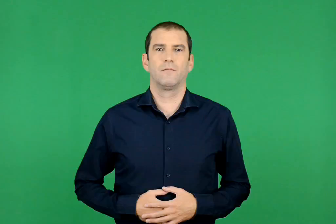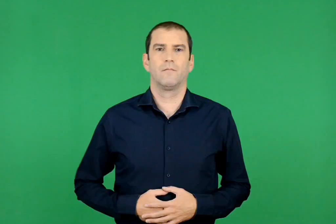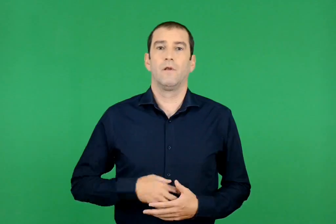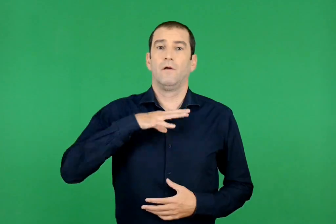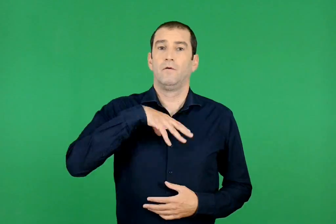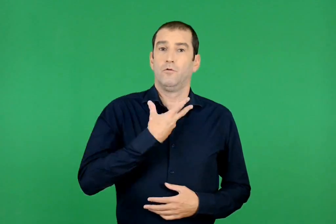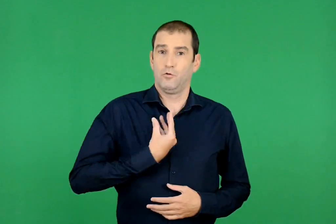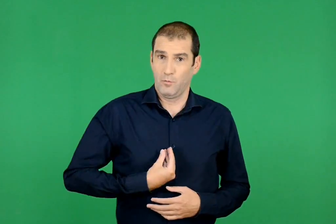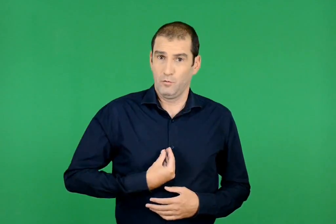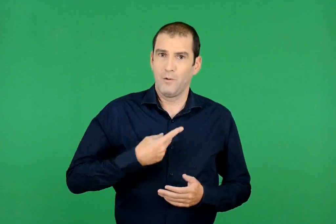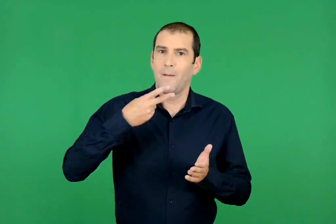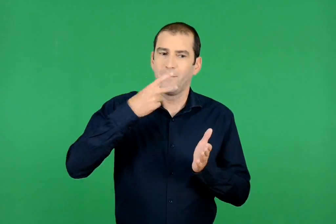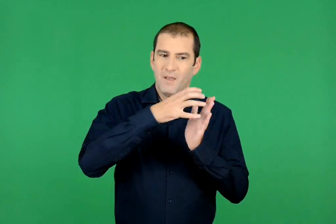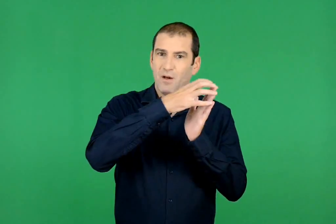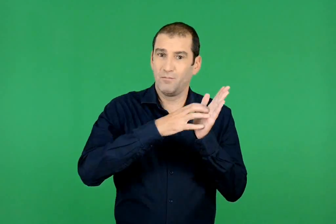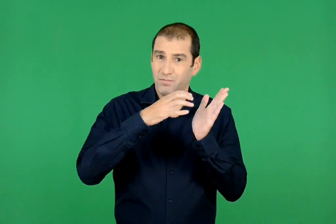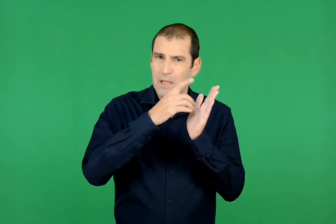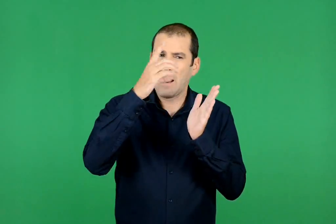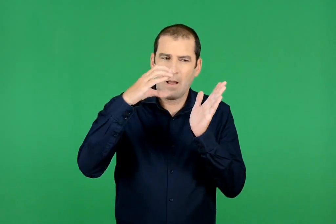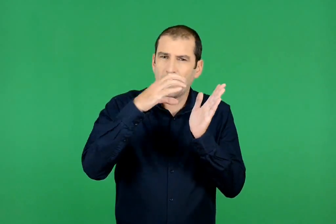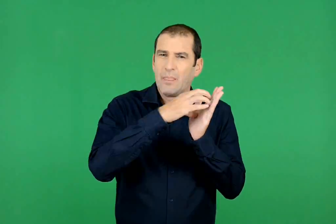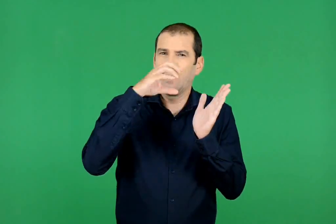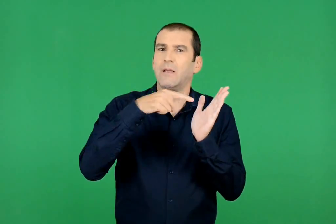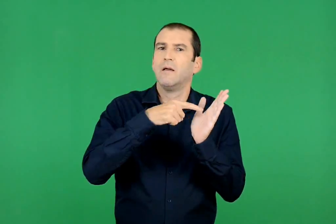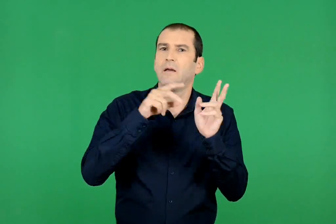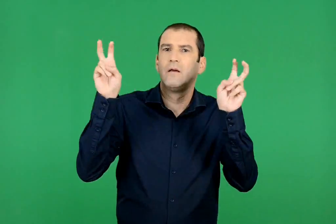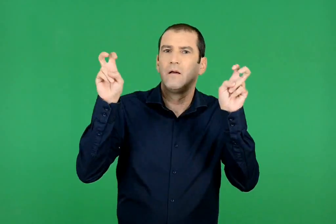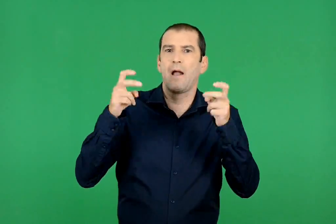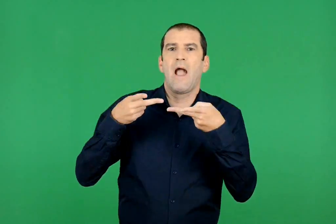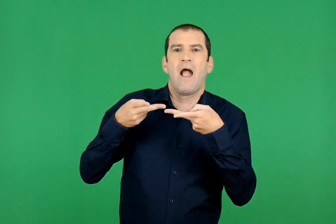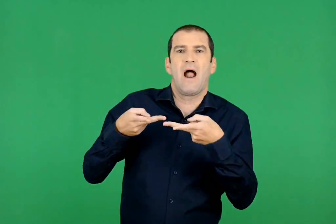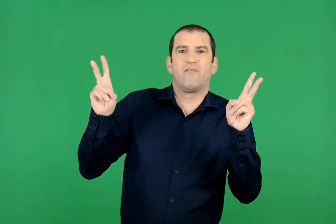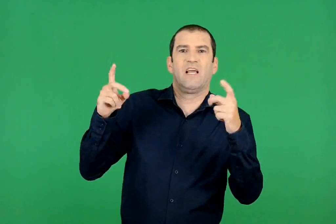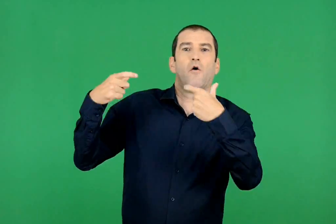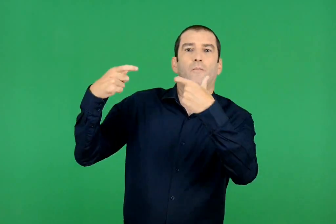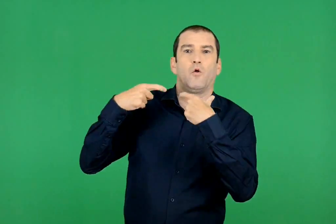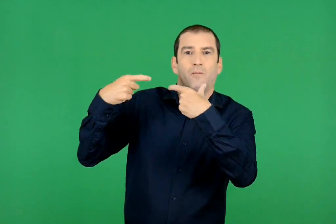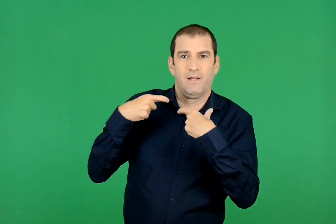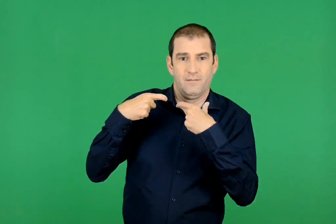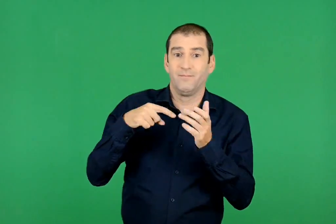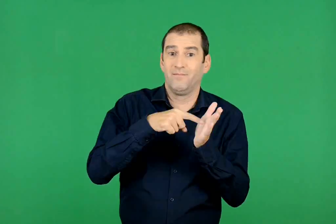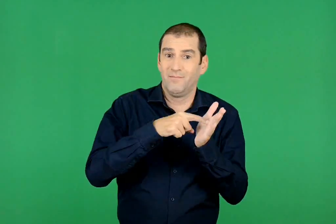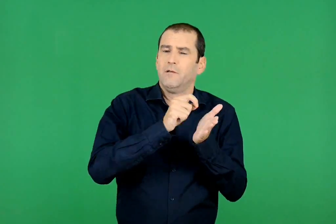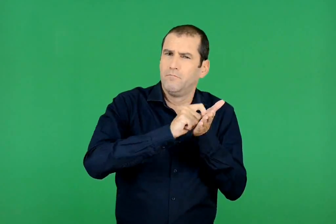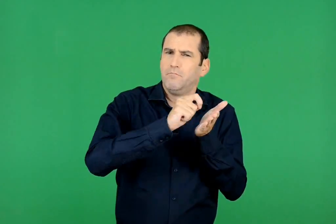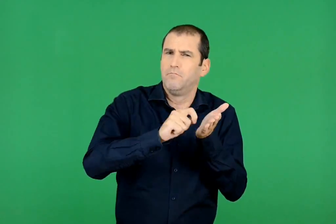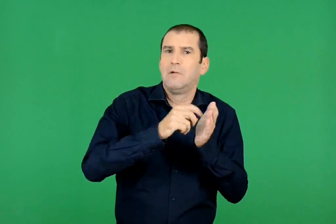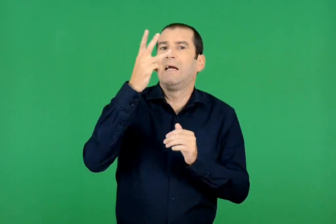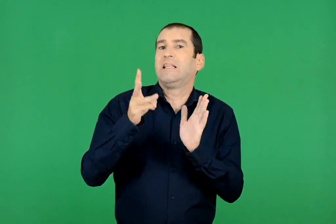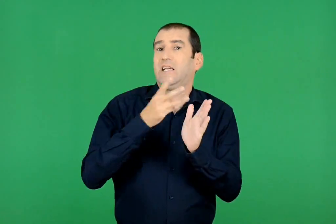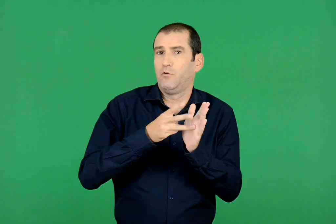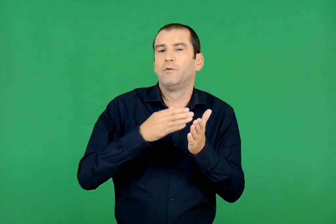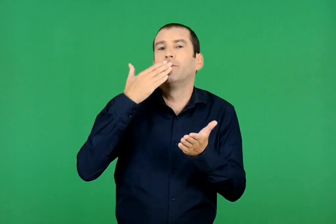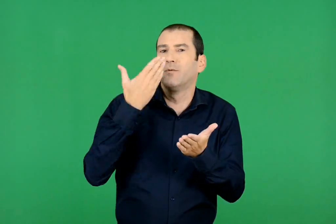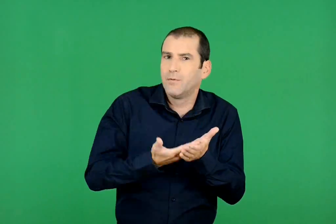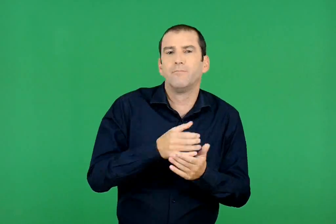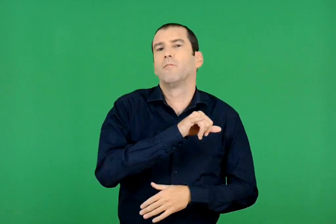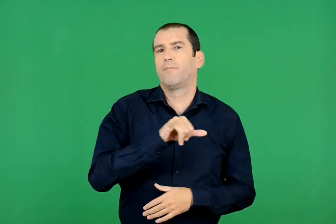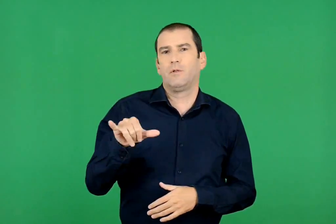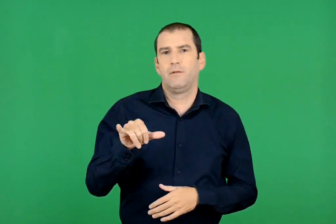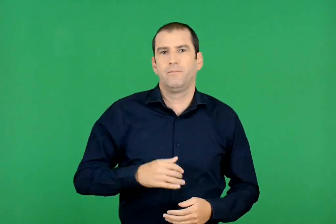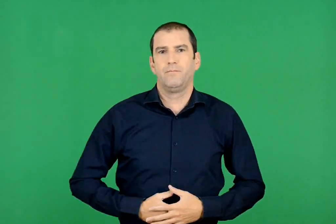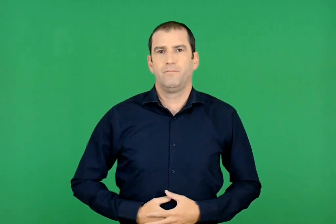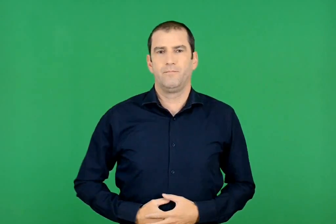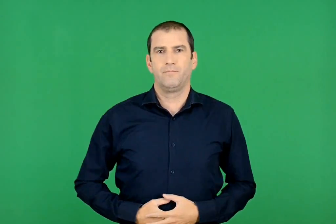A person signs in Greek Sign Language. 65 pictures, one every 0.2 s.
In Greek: το απόσπασμα αυτό είναι από το ποίημα του διονυσίου σολωμού ελεύθεροι πολιορκημένοι , που το σχεδίασε ο ποιητής τρεις φορές , χωρίς να το ολοκληρώσει
